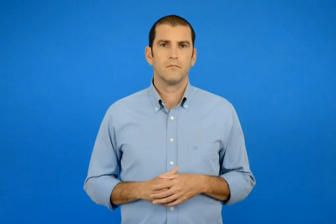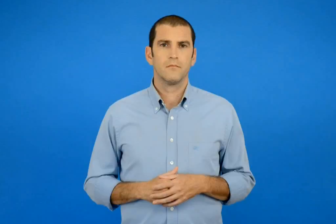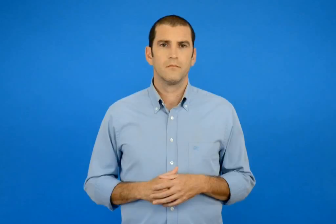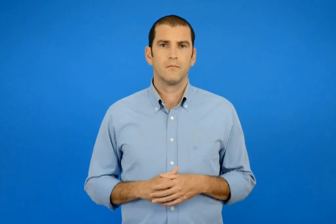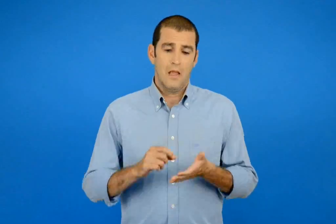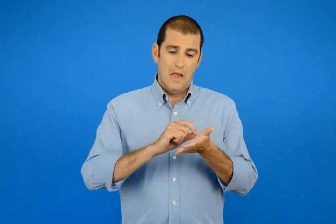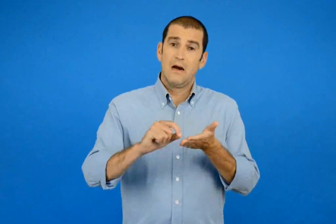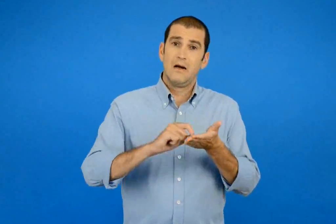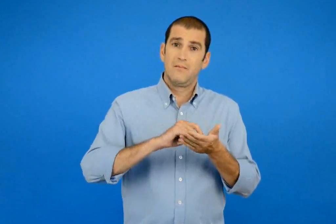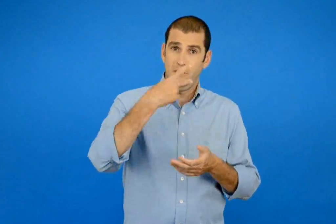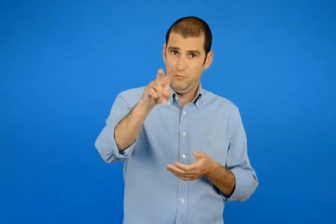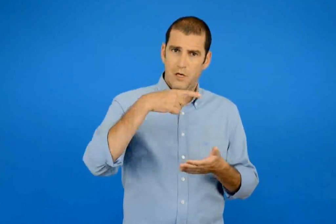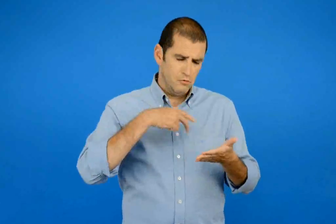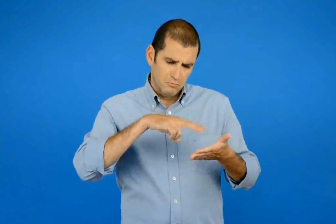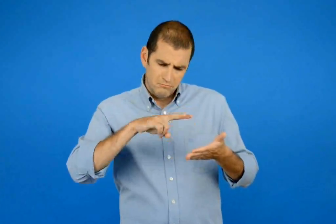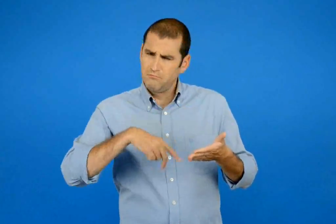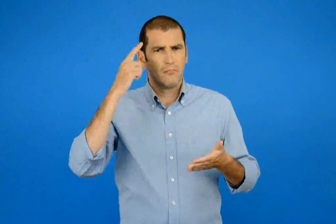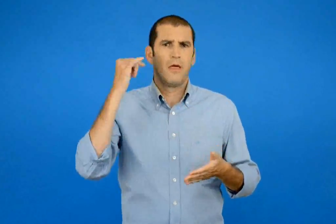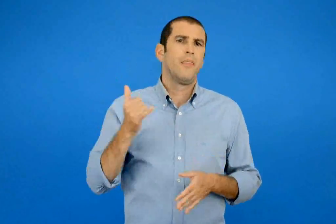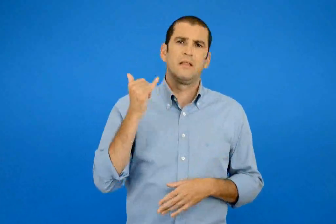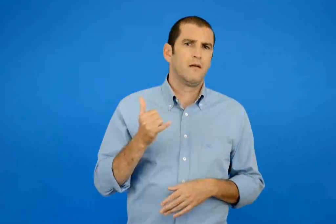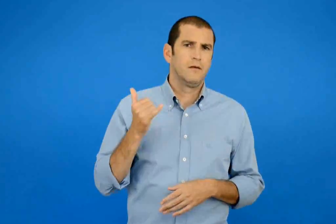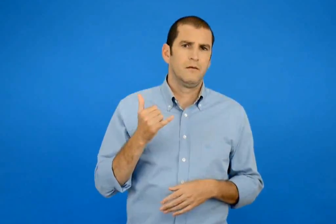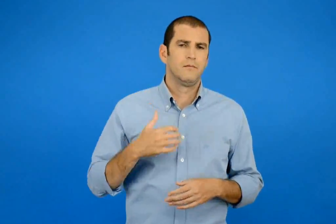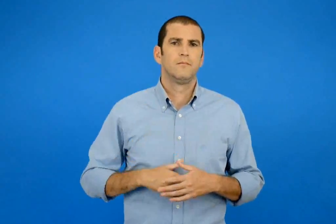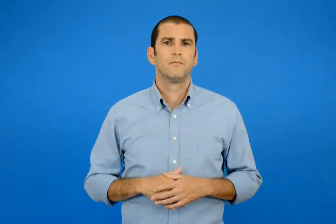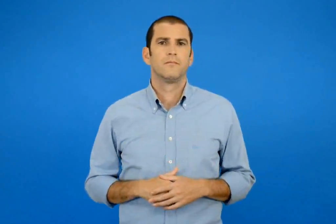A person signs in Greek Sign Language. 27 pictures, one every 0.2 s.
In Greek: δεν έβγαζα τα γράμματα σου
